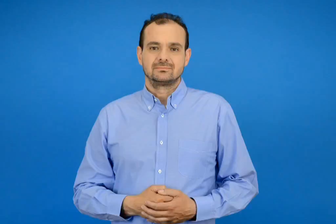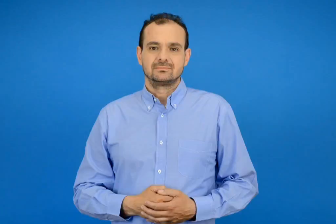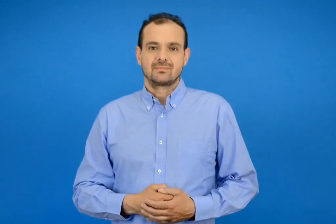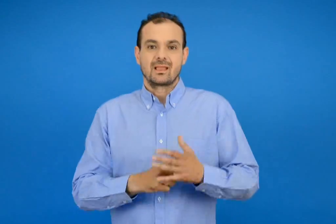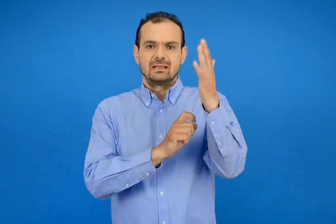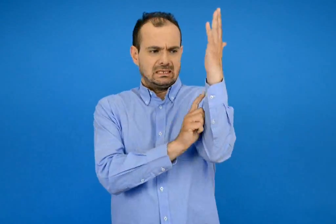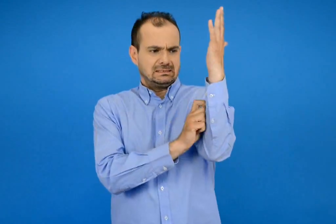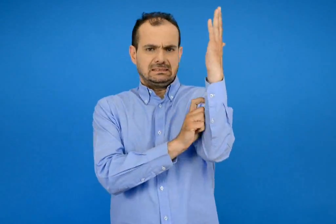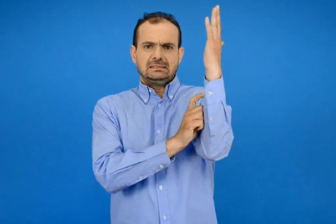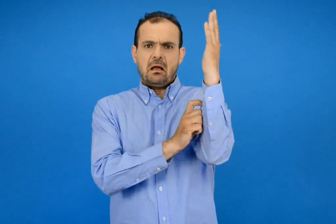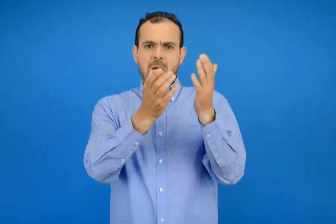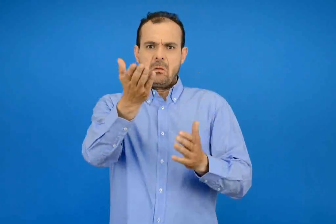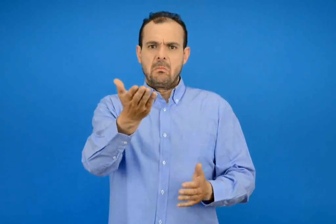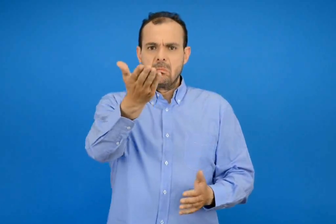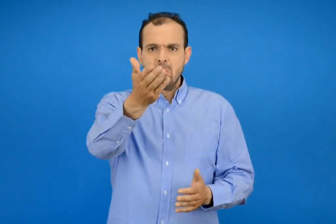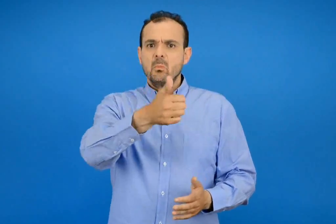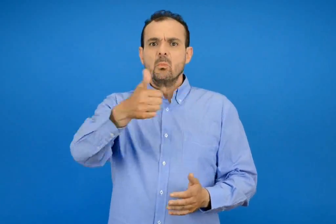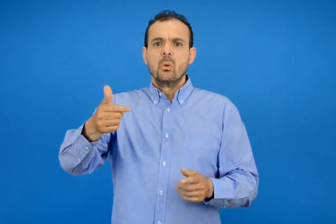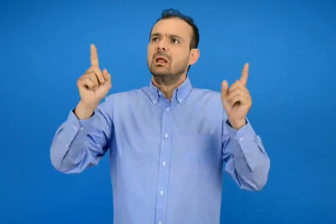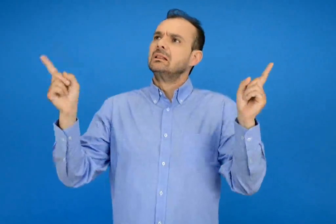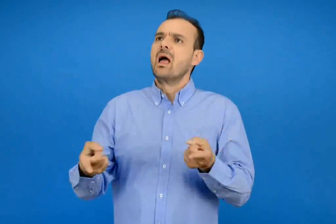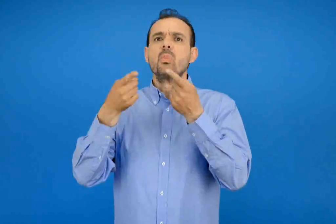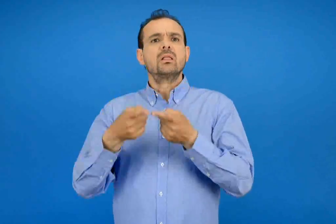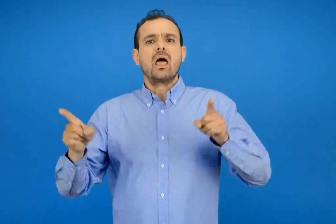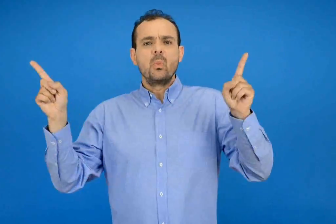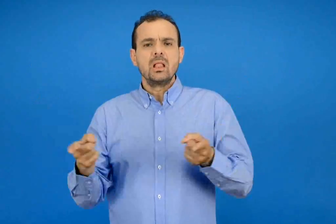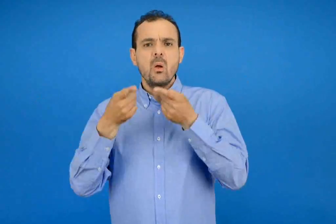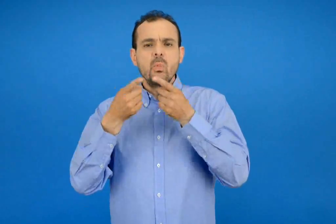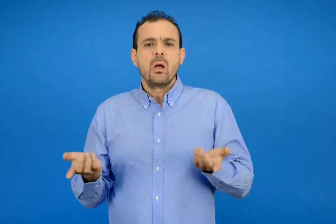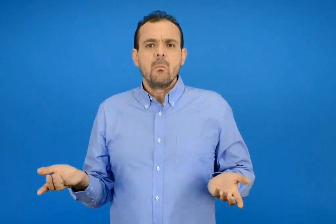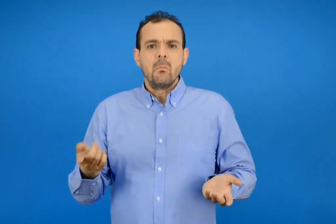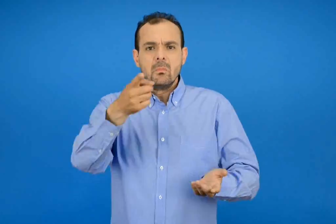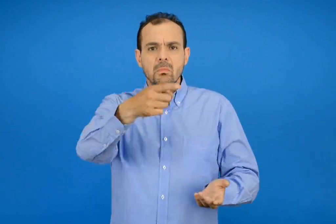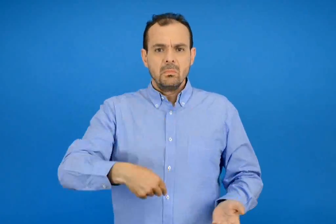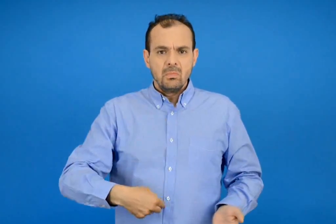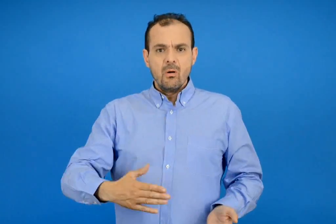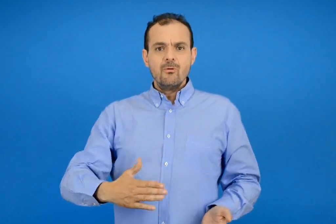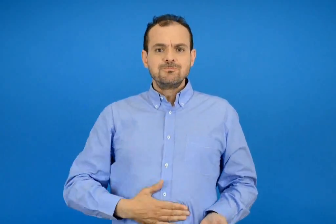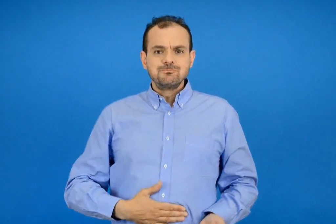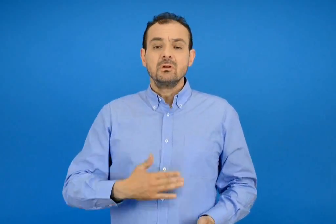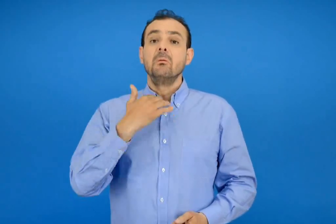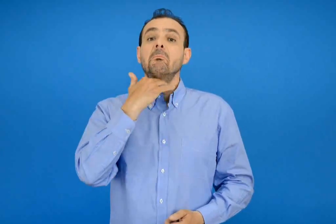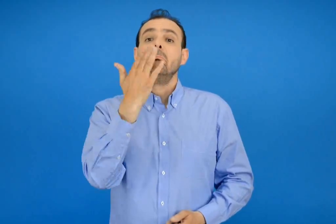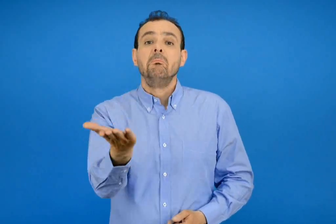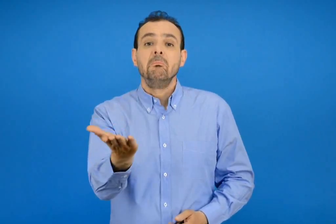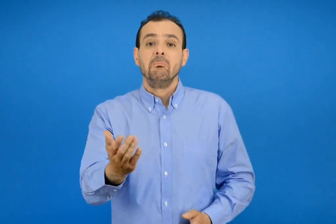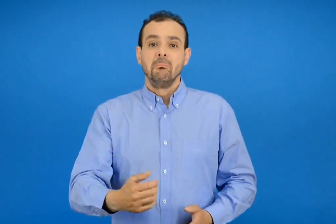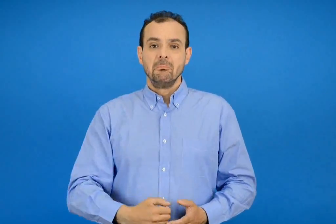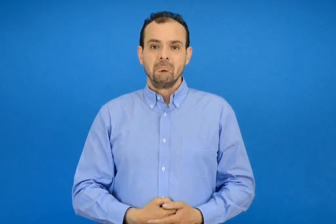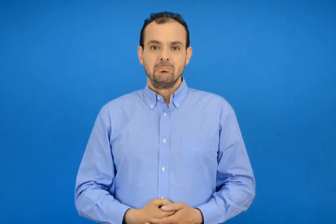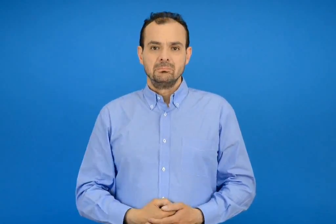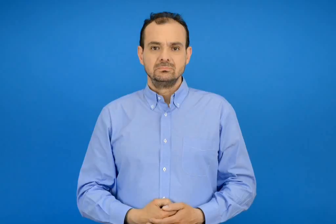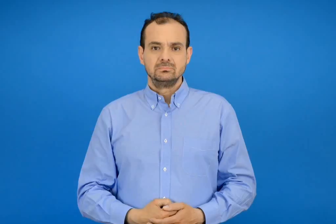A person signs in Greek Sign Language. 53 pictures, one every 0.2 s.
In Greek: τζίτζικα με τραγούδια μονάχα δε γεμίζει η κοιλιά
